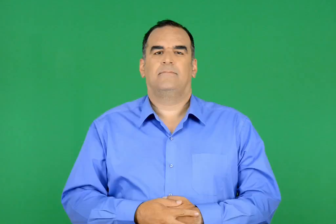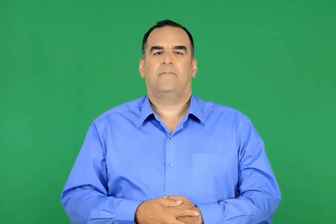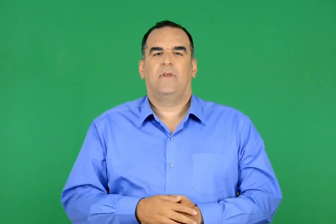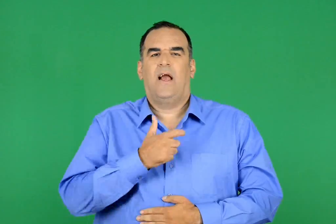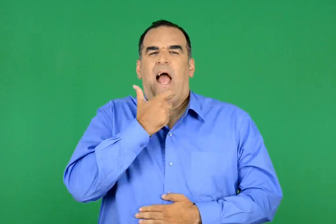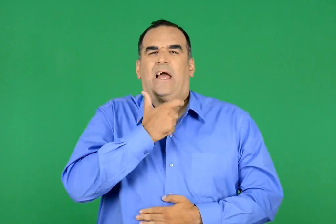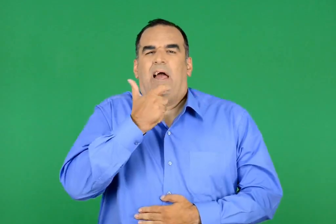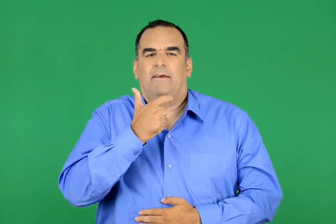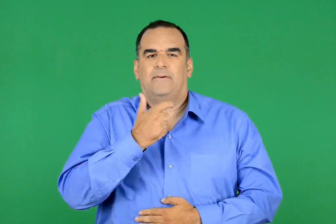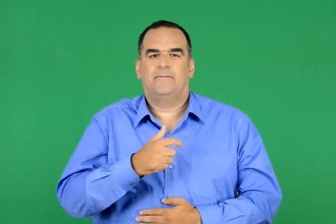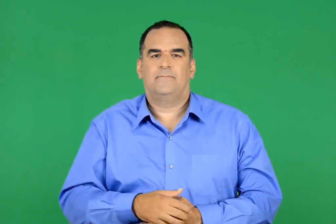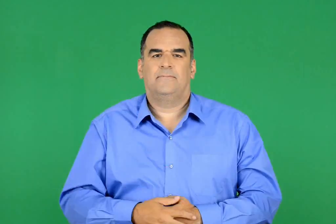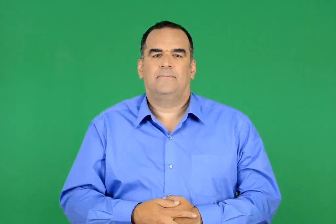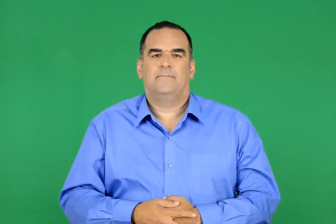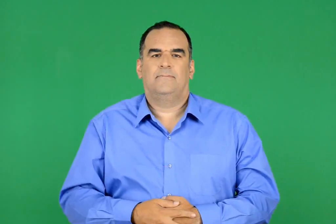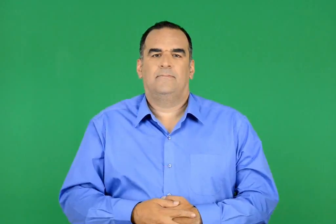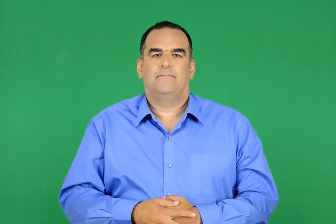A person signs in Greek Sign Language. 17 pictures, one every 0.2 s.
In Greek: άι άι
